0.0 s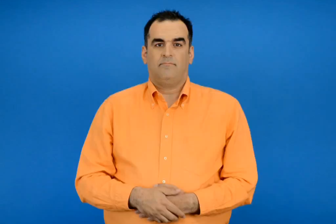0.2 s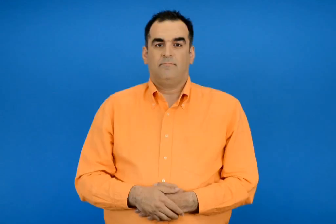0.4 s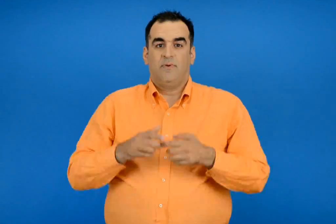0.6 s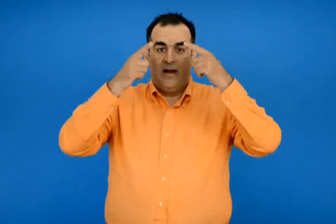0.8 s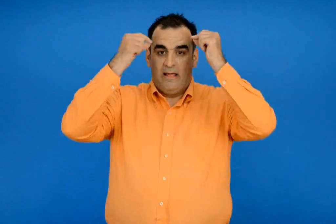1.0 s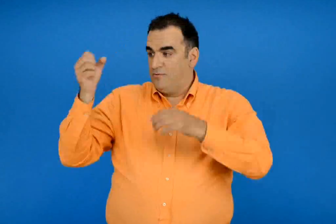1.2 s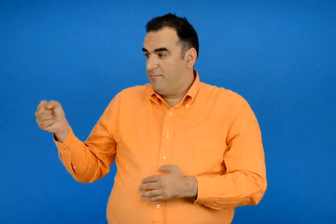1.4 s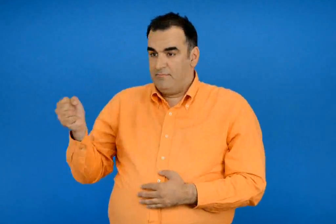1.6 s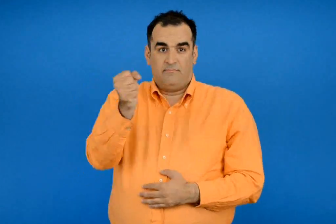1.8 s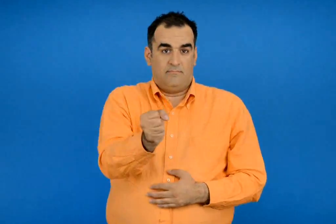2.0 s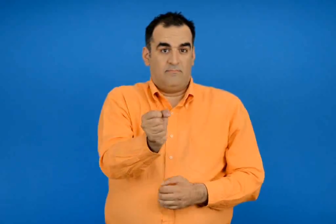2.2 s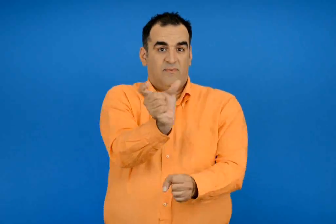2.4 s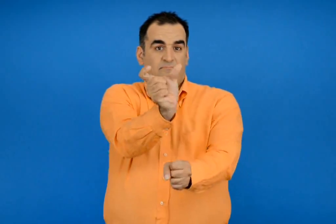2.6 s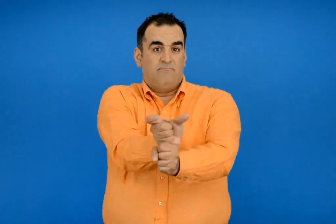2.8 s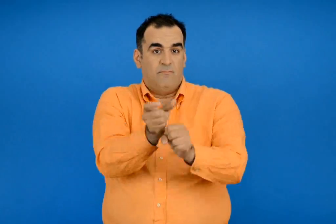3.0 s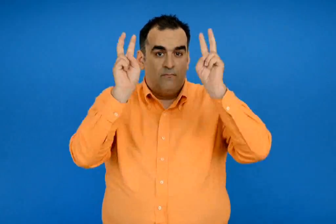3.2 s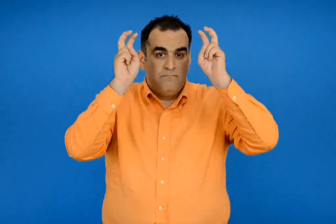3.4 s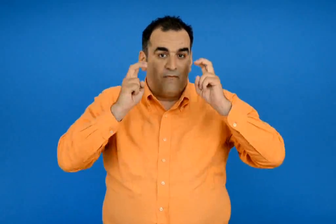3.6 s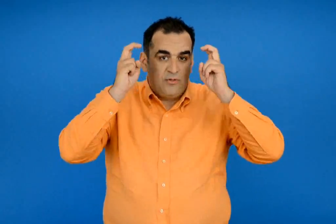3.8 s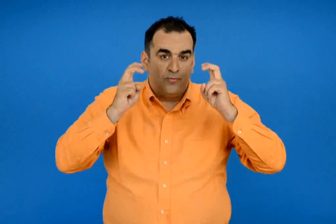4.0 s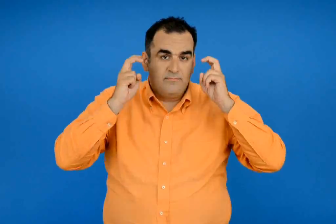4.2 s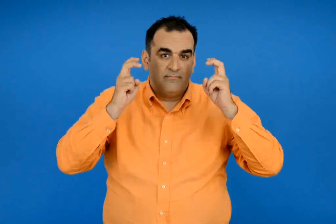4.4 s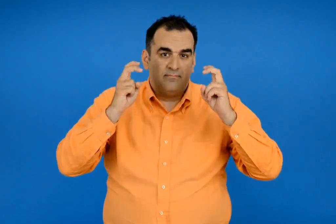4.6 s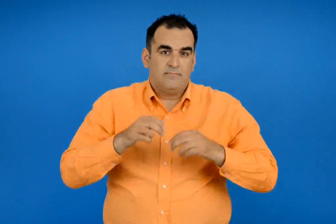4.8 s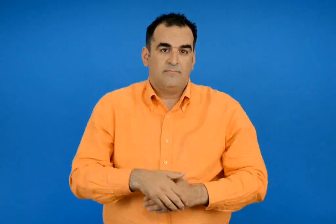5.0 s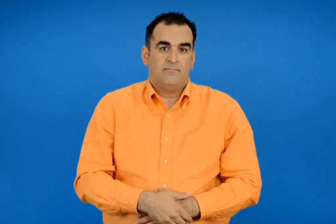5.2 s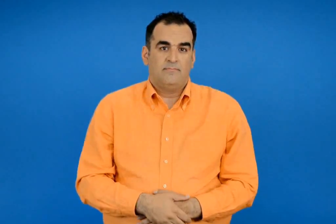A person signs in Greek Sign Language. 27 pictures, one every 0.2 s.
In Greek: βάλανε το λύκο να φυλάει τα πρόβατα
